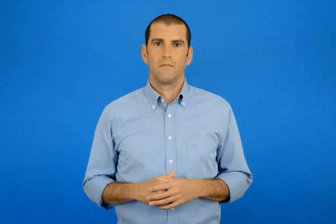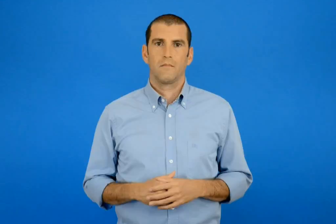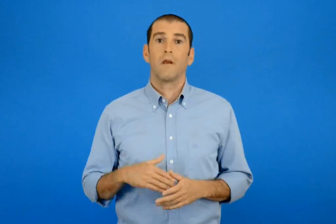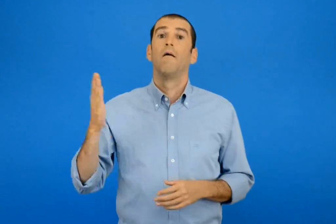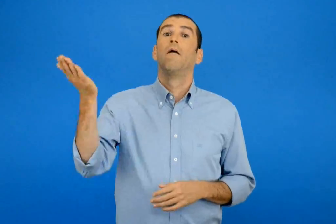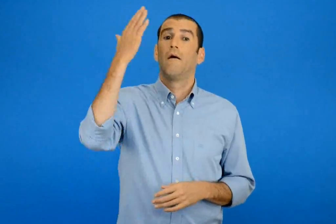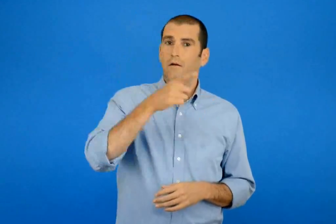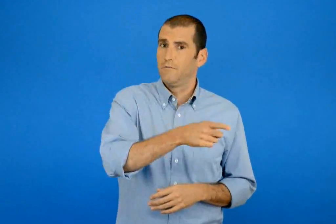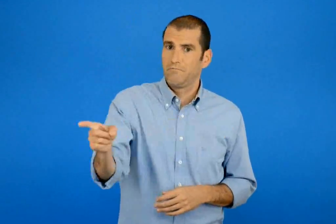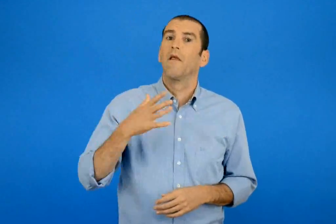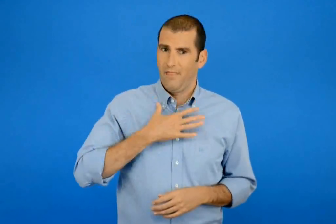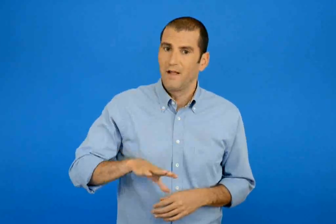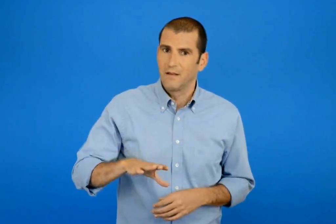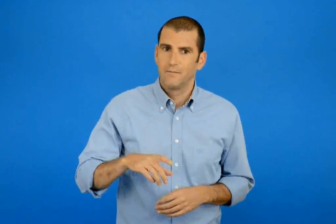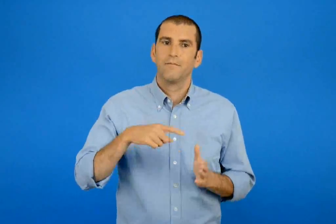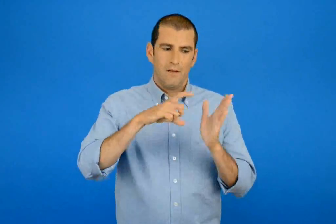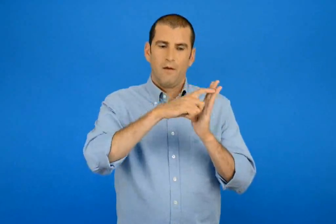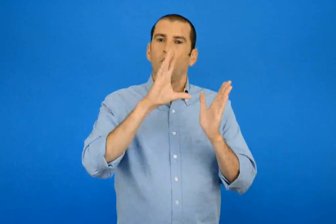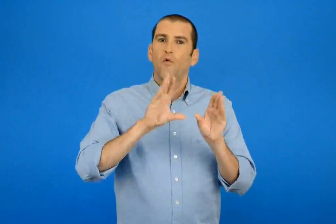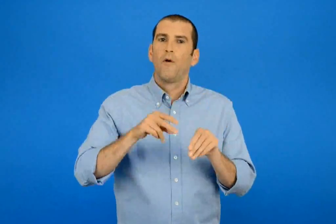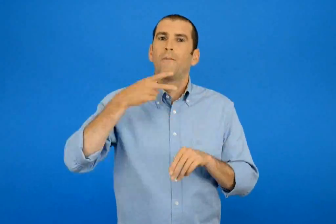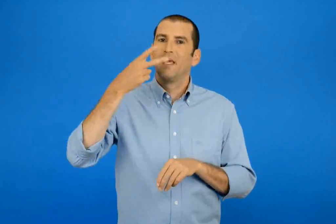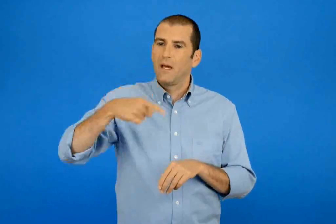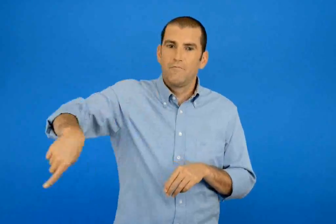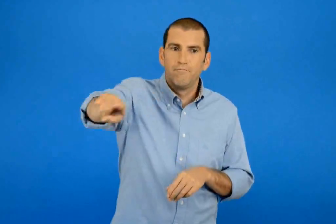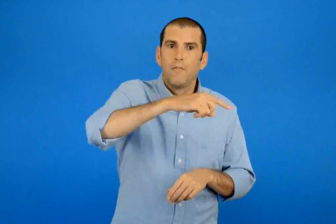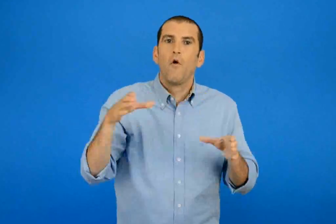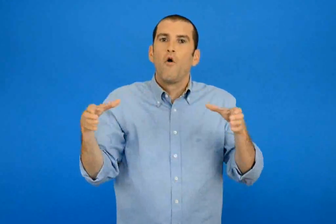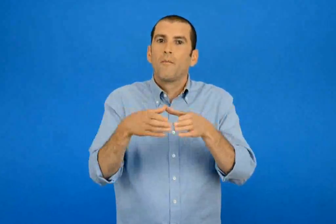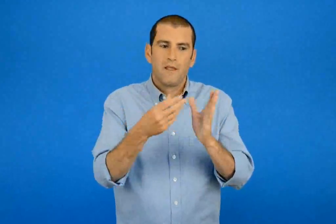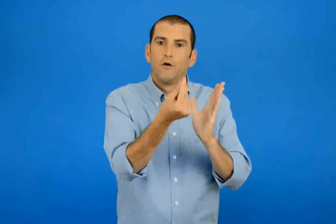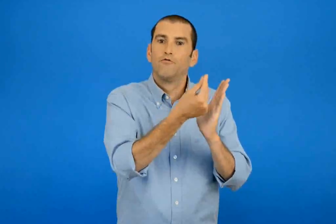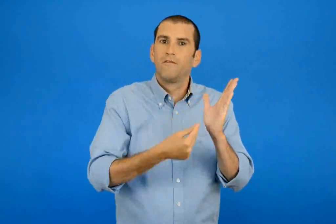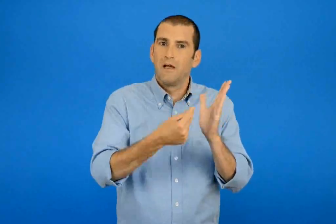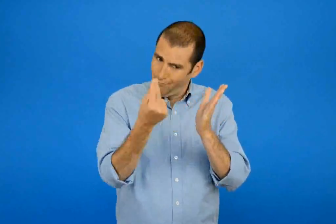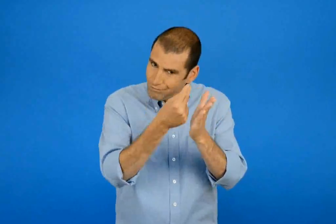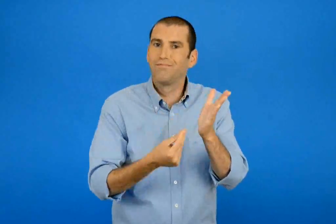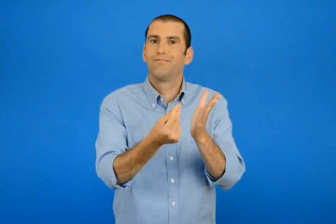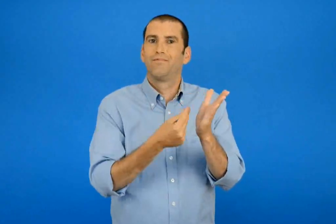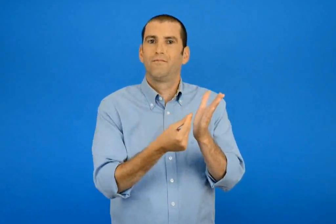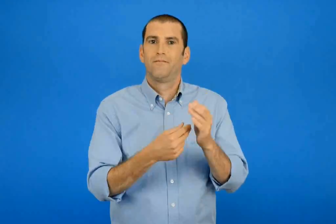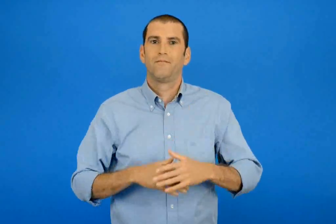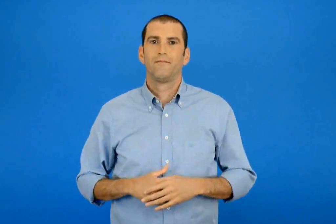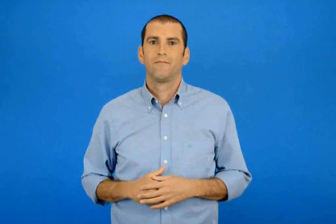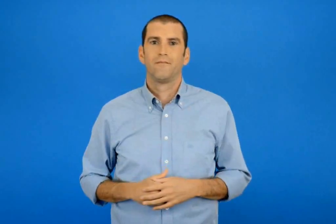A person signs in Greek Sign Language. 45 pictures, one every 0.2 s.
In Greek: αν θέλετε φτιάξτε μια ομαδική ζωγραφιά για το ποίημα
